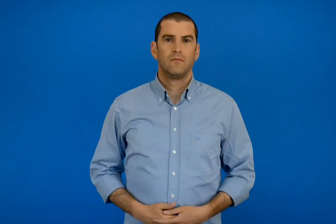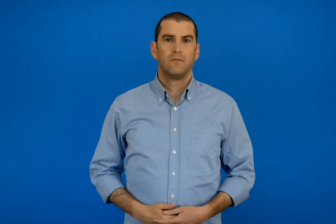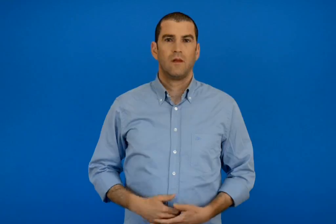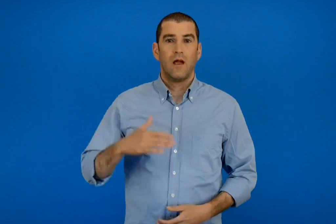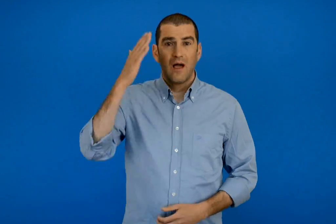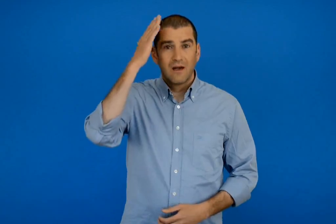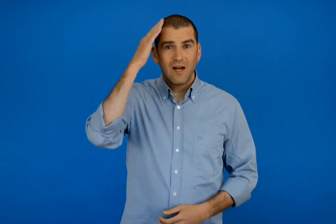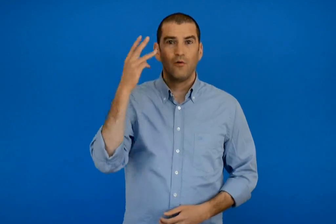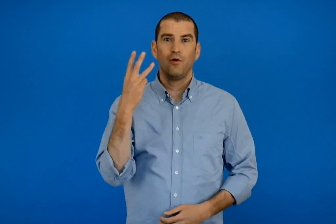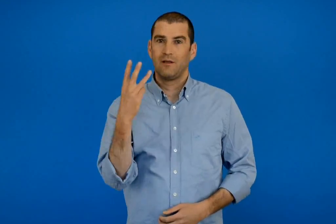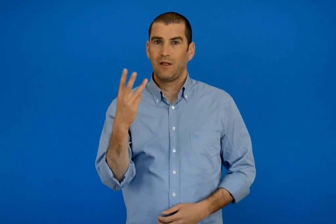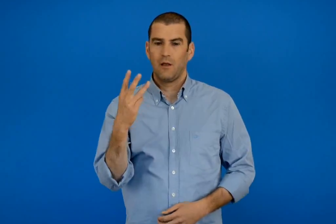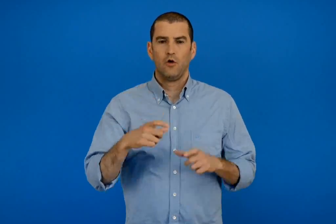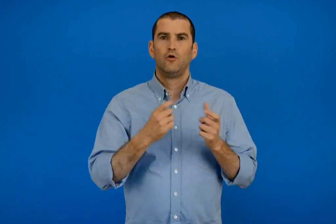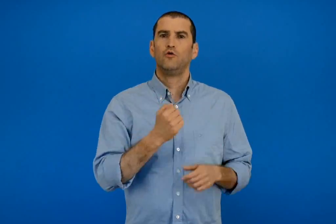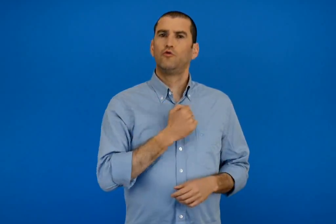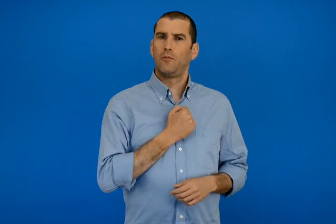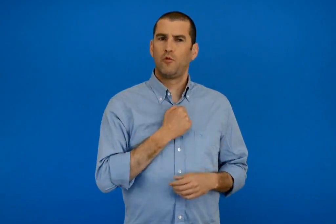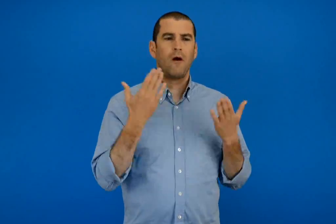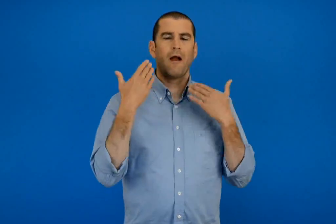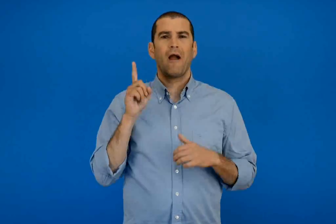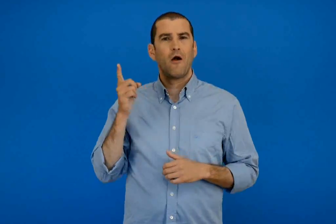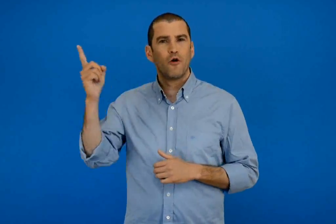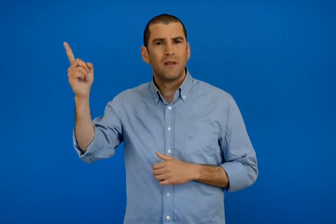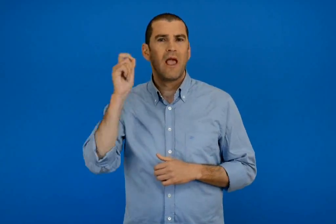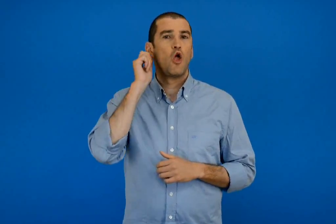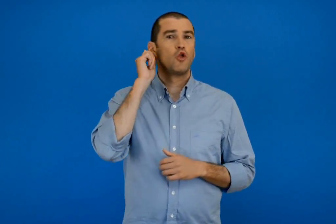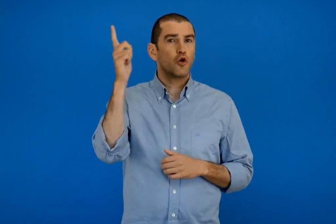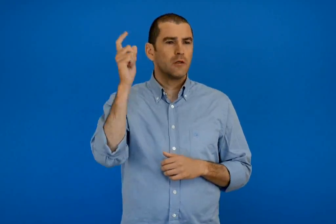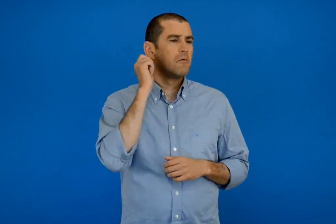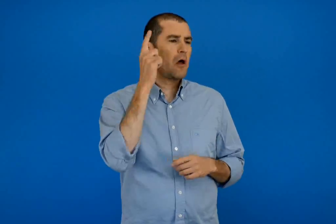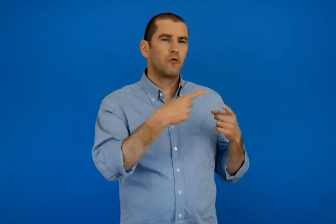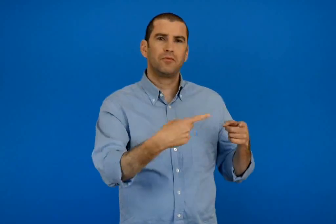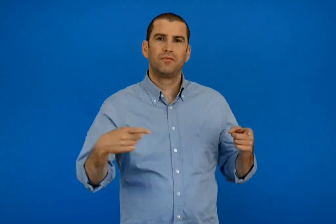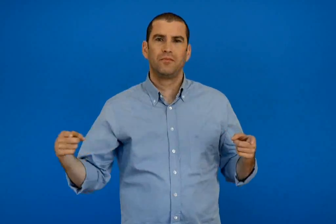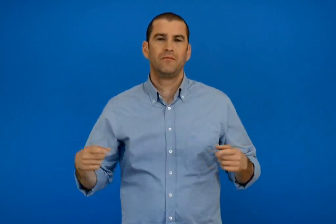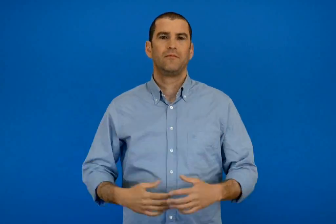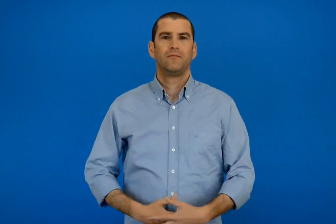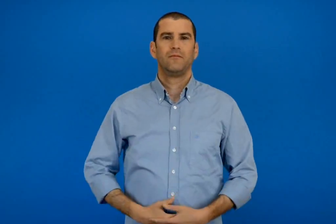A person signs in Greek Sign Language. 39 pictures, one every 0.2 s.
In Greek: κεφάλαιο 3 εκδρομές με το σχολείο εκδηλώσεις και γιορτές
